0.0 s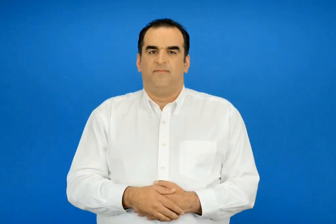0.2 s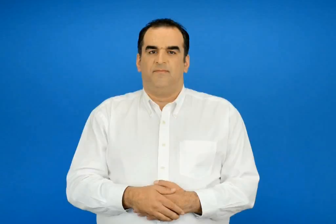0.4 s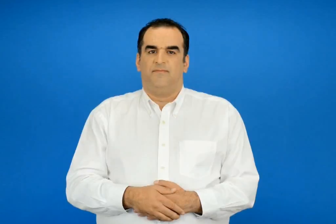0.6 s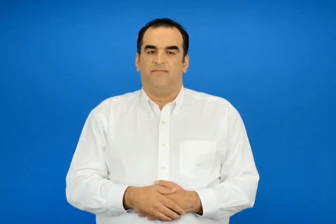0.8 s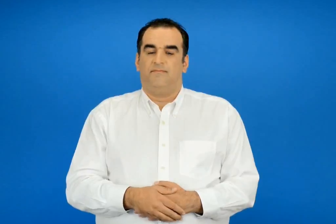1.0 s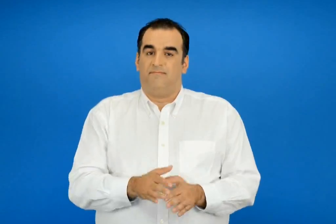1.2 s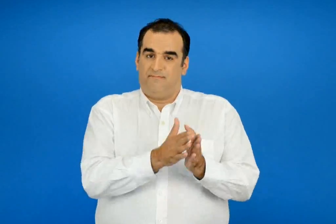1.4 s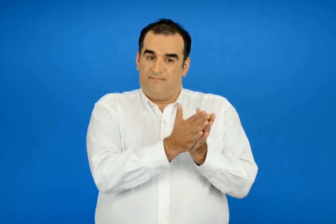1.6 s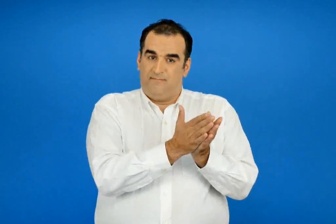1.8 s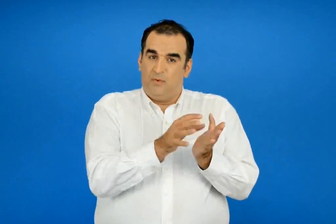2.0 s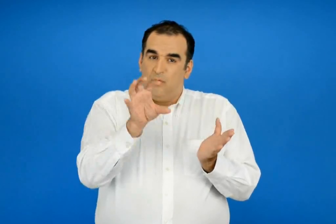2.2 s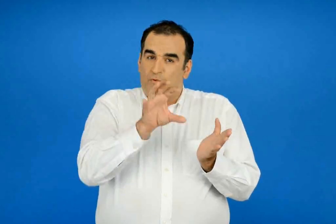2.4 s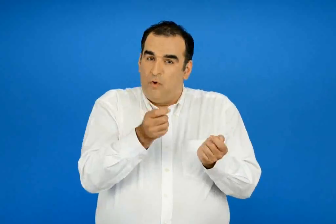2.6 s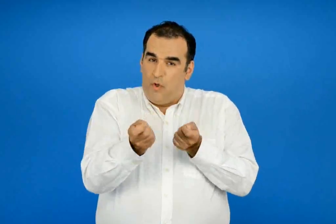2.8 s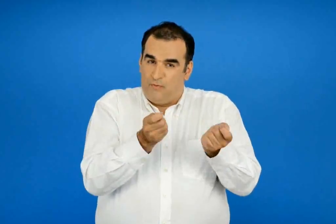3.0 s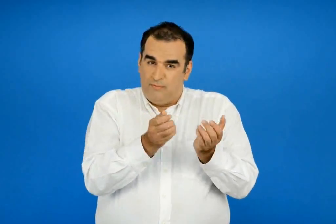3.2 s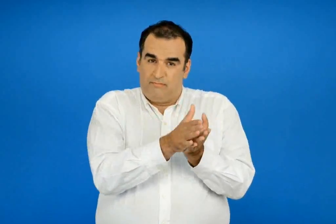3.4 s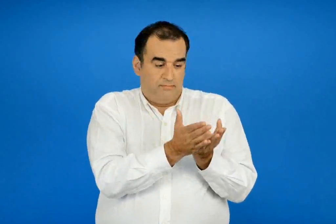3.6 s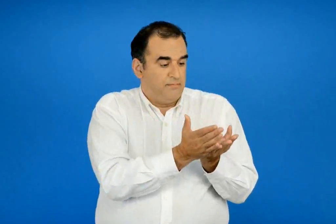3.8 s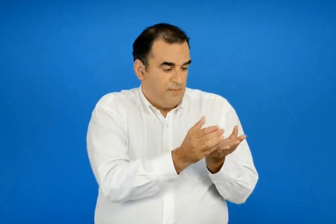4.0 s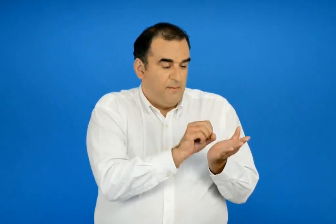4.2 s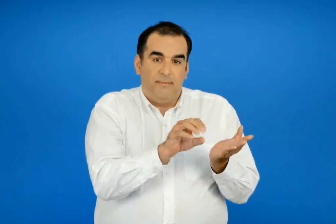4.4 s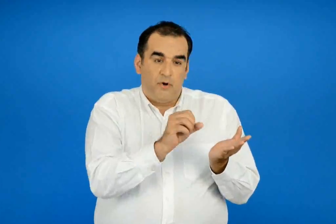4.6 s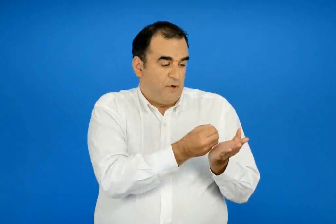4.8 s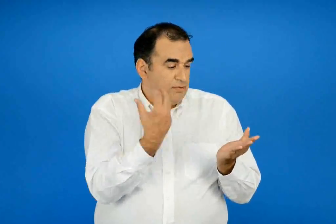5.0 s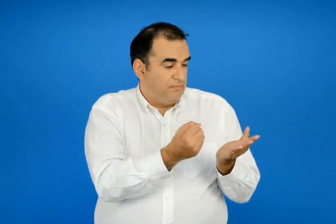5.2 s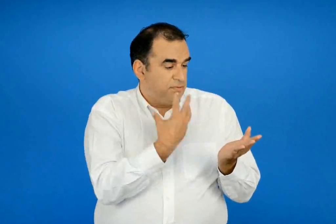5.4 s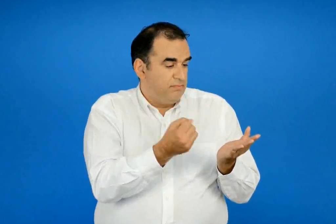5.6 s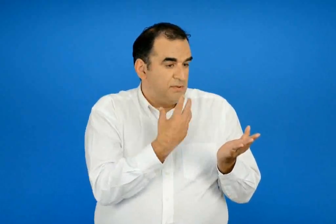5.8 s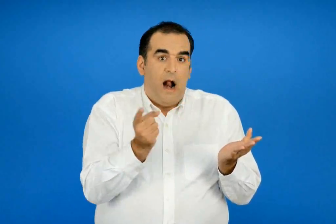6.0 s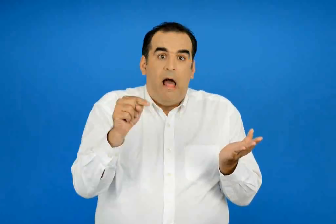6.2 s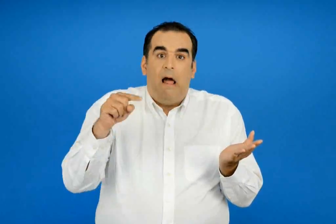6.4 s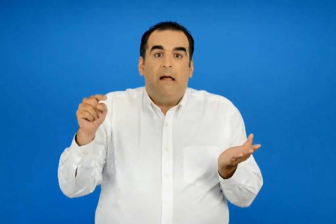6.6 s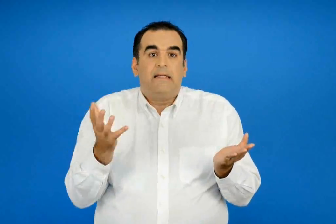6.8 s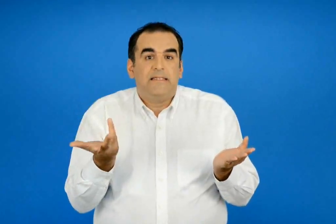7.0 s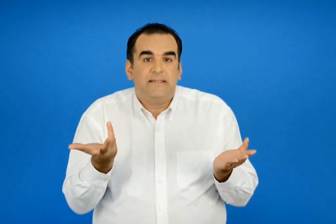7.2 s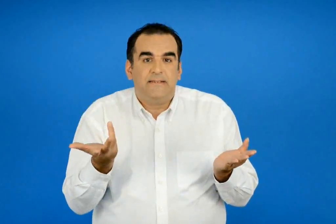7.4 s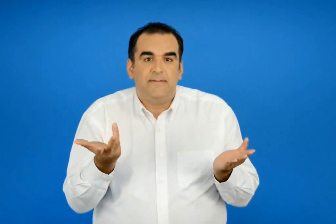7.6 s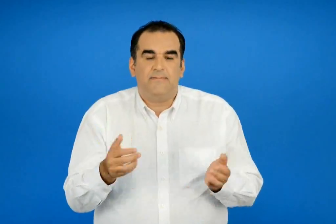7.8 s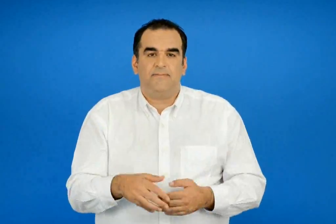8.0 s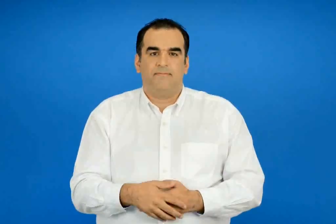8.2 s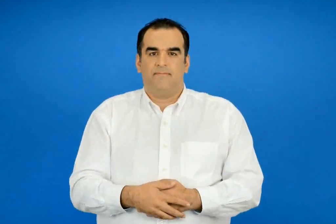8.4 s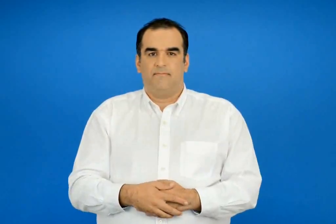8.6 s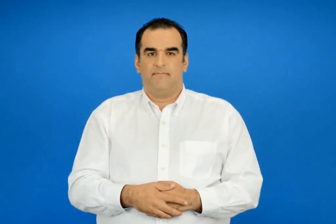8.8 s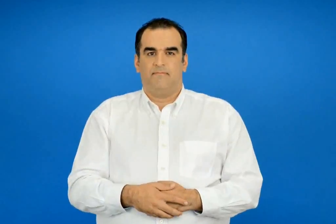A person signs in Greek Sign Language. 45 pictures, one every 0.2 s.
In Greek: τι άλλες πληροφορίες μας δίνει ο τουριστικός οδηγός ;
